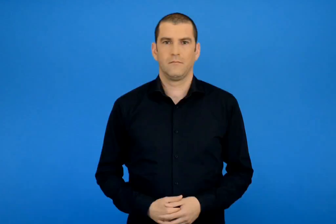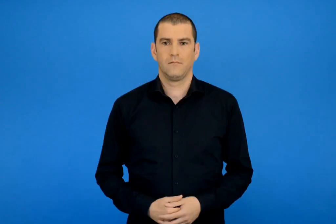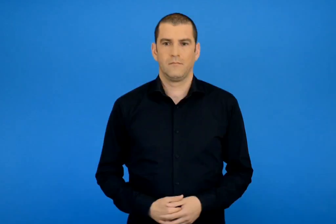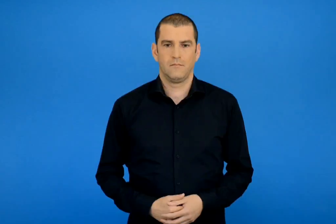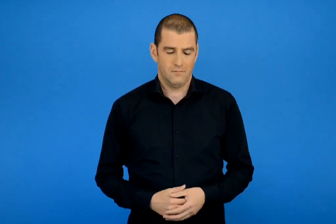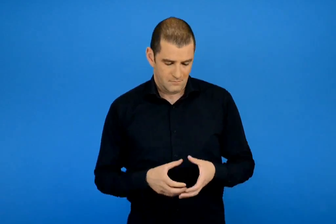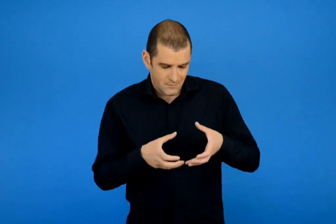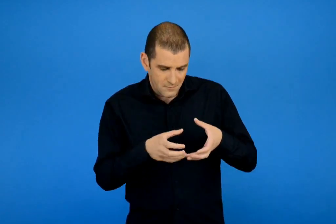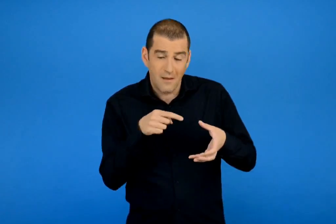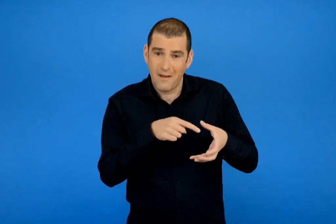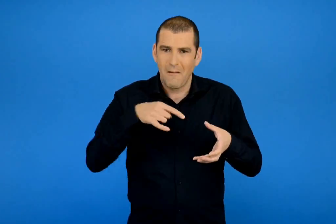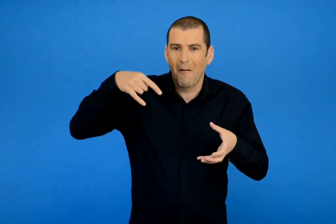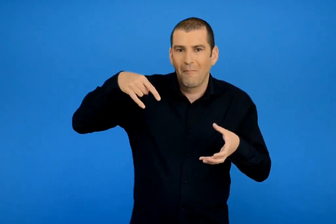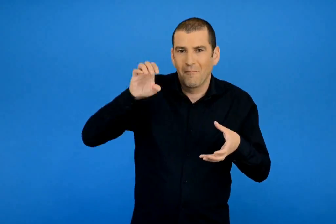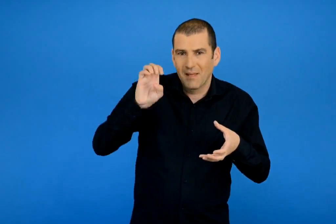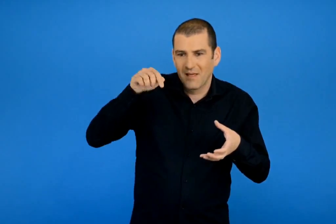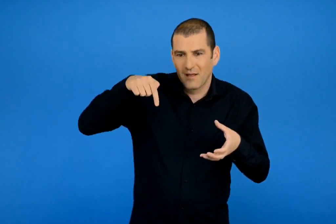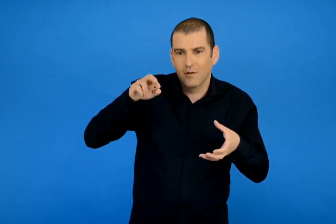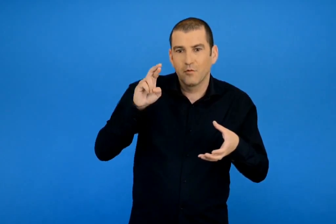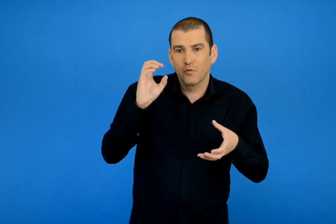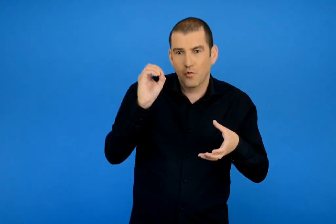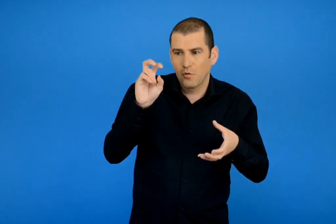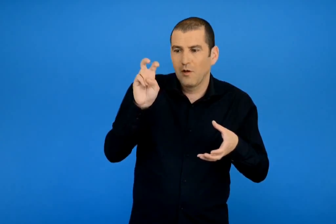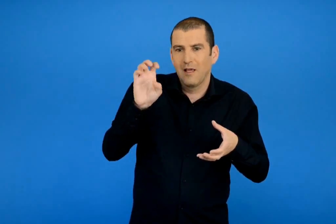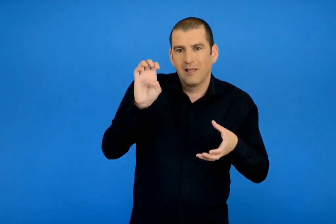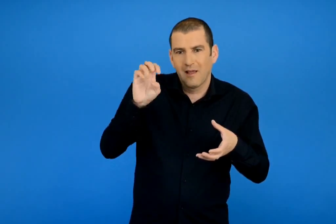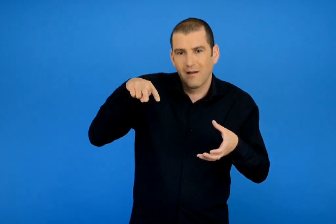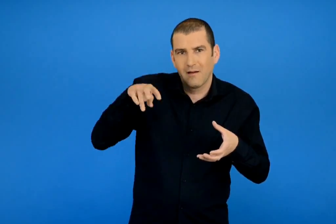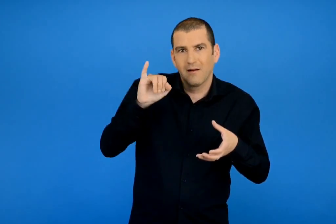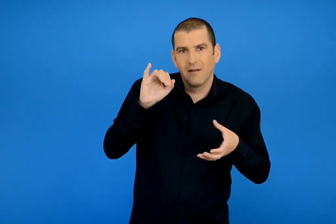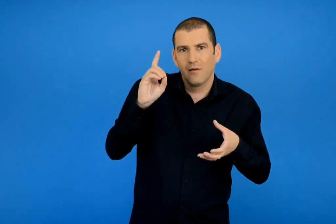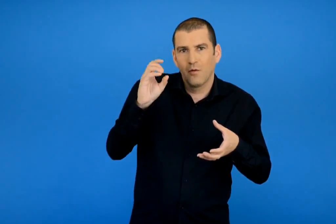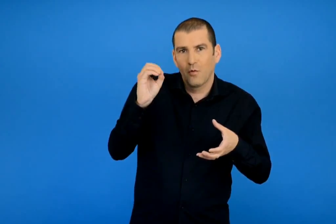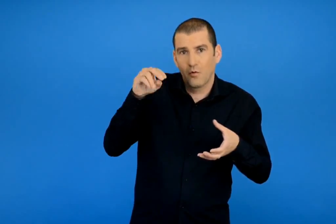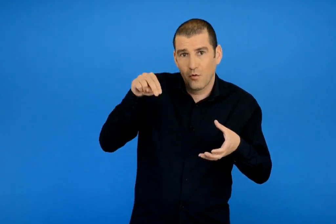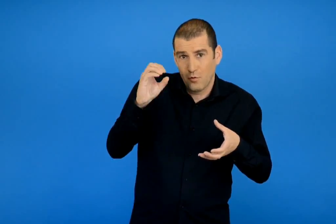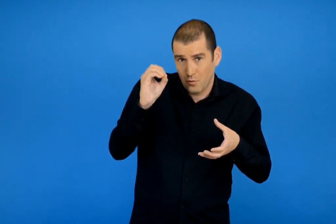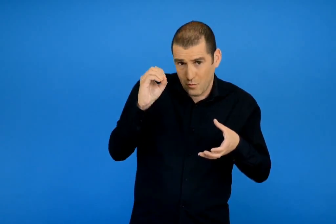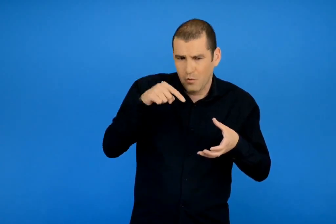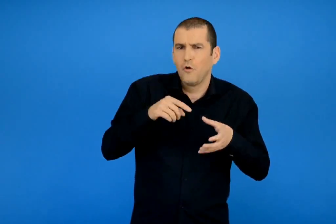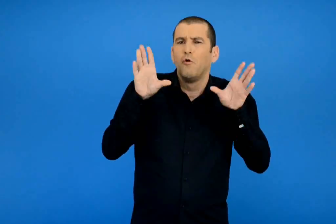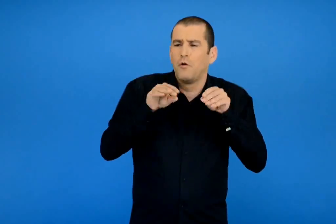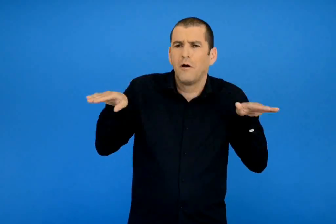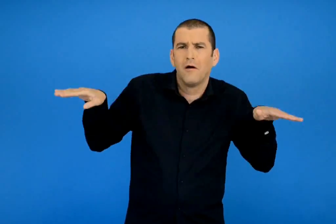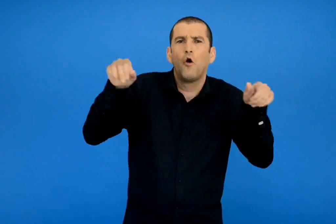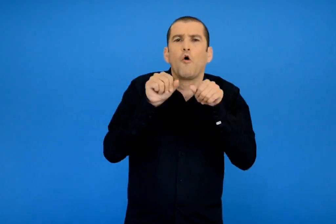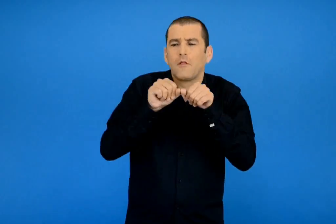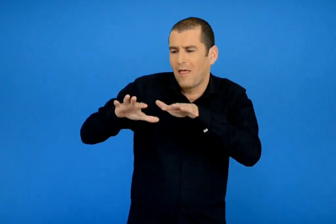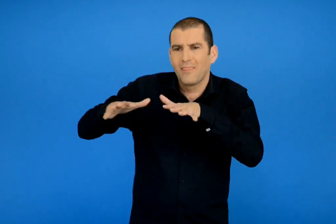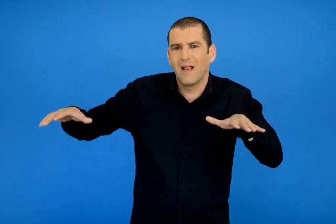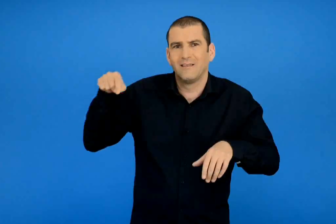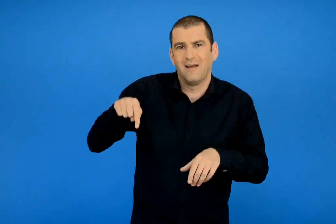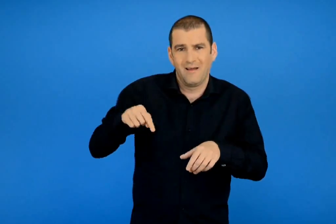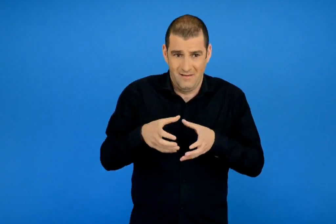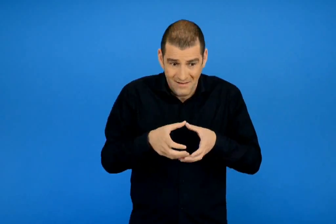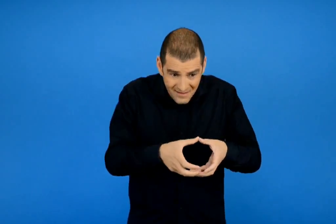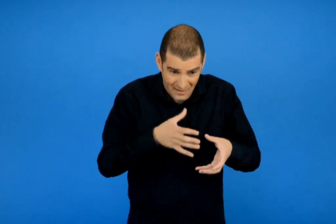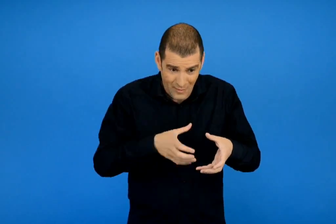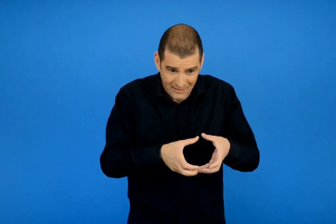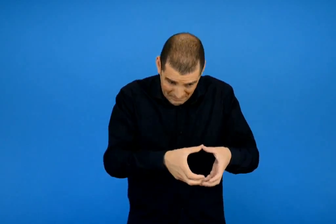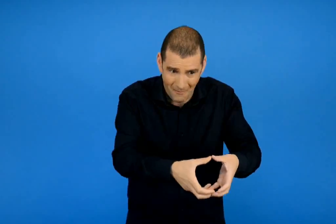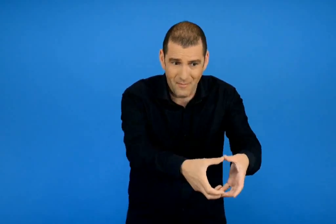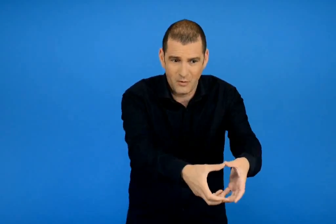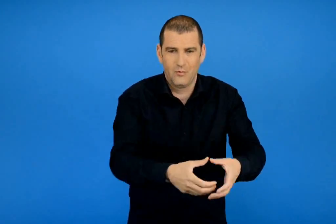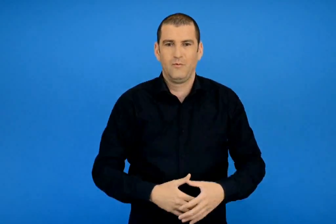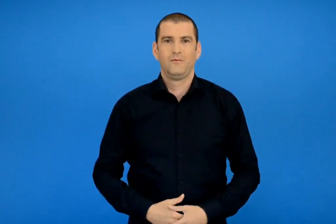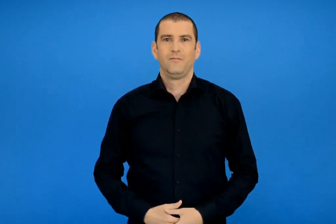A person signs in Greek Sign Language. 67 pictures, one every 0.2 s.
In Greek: κι είναι πετροχελίδονο από αυτά που πετούν κοντά στη θάλασσα το θέλεις ; πάρε το
